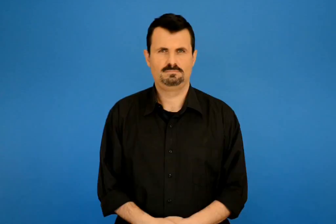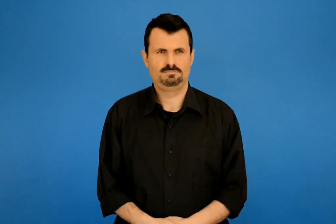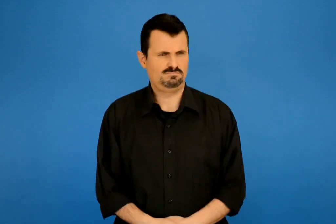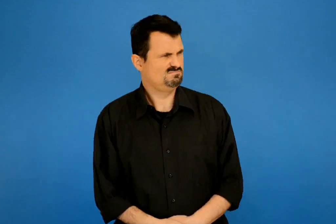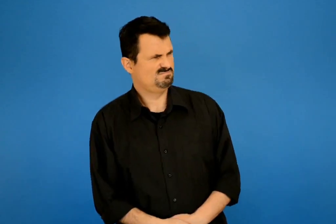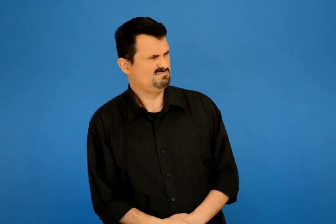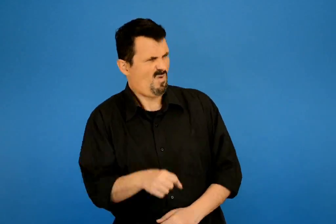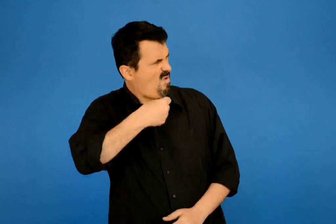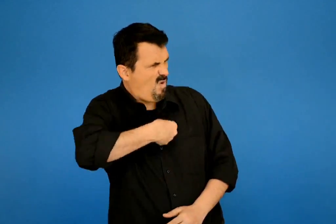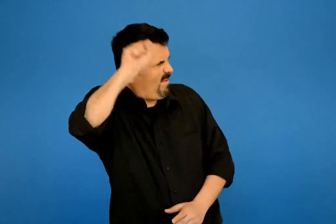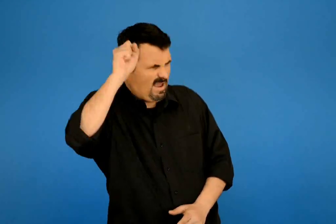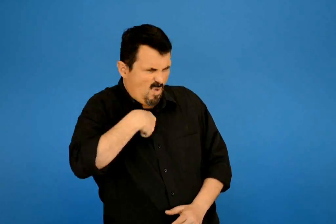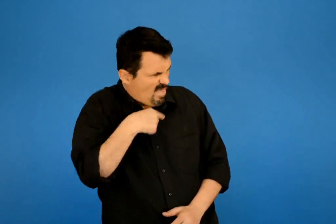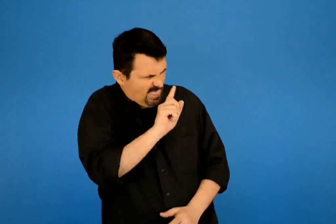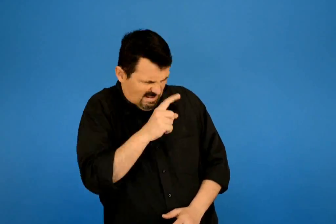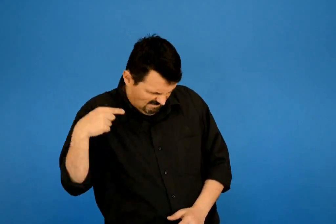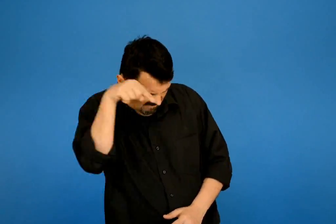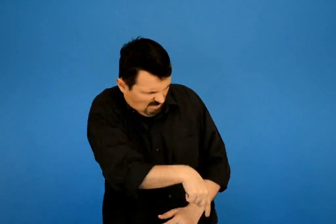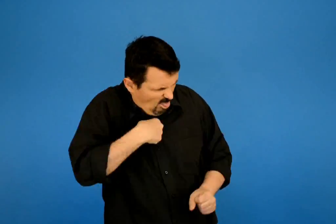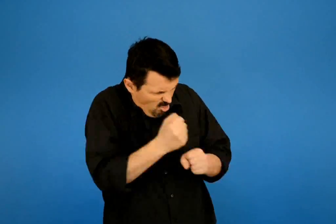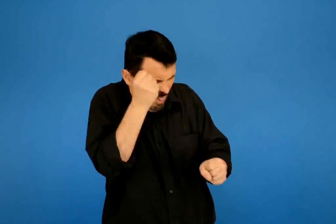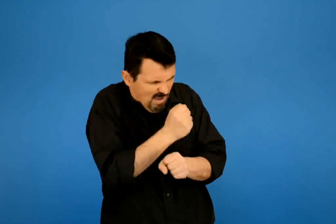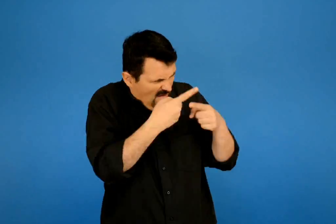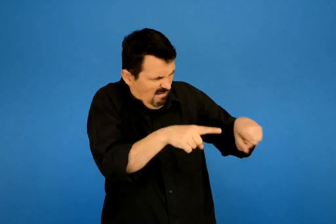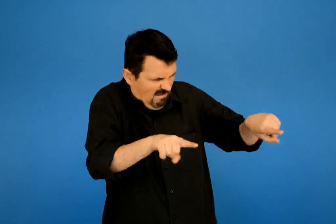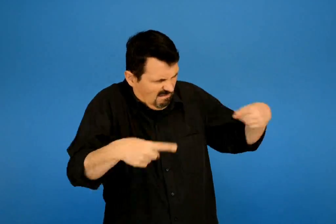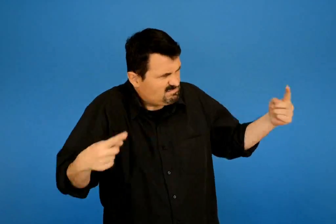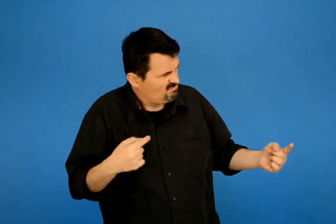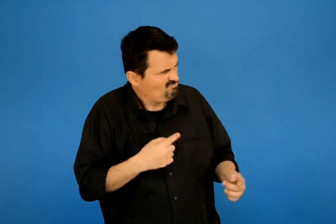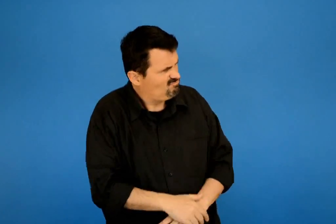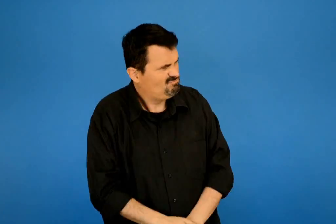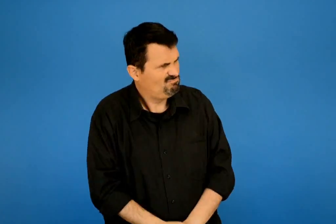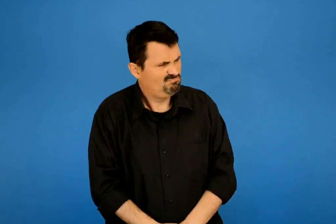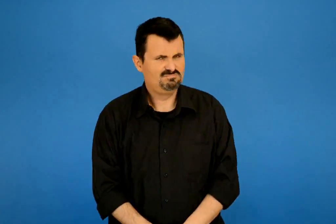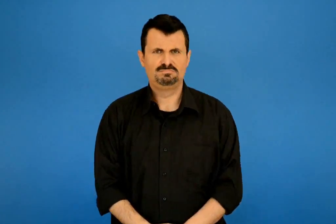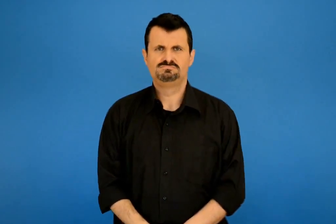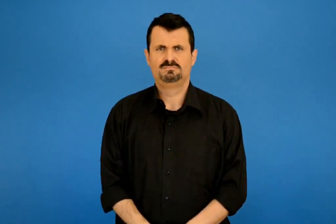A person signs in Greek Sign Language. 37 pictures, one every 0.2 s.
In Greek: όχι λέει εκείνη εγώ δεν έρχομαι να κάνω τέτοιες δουλείες
